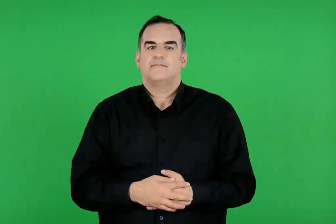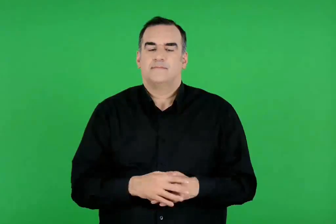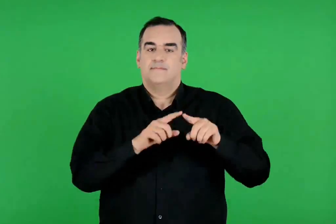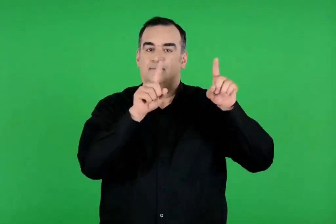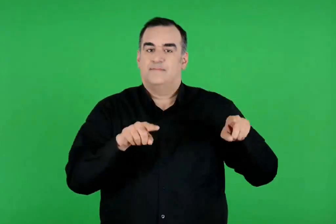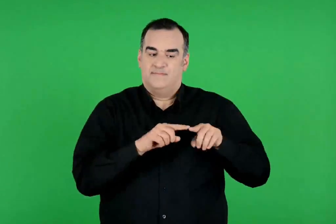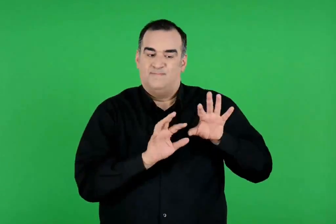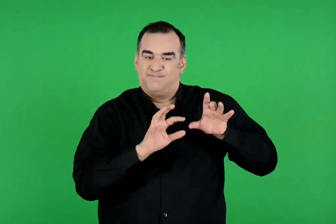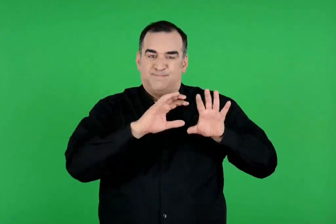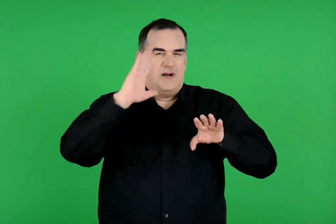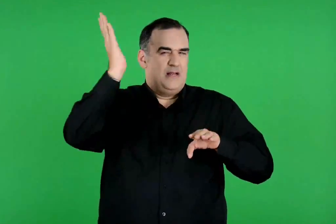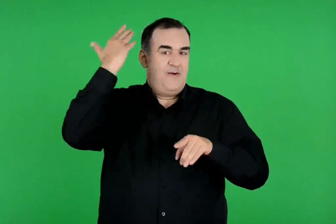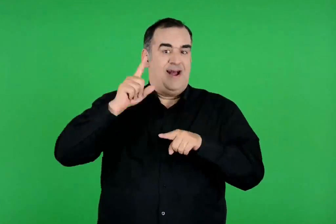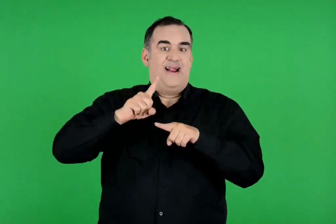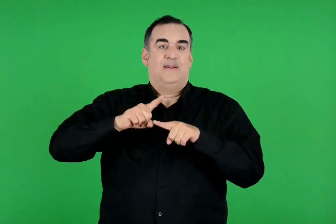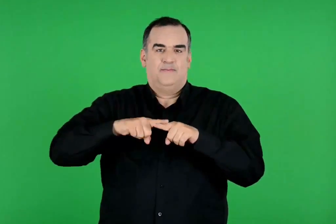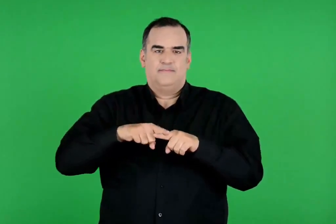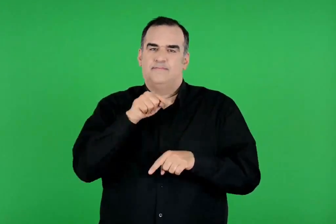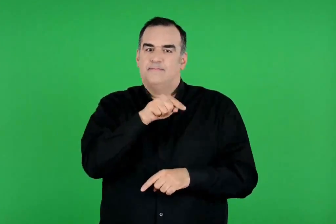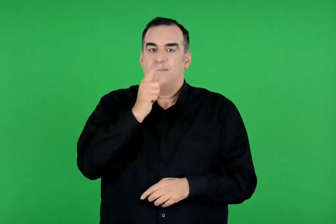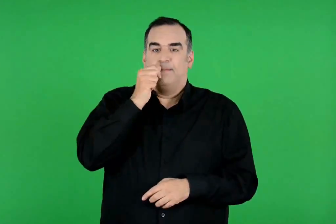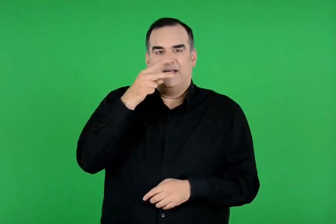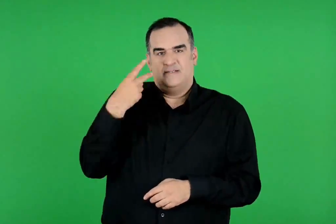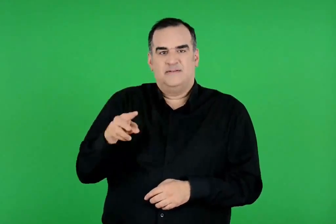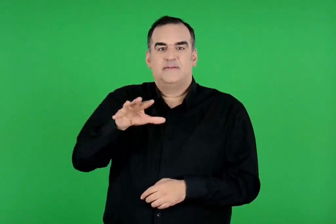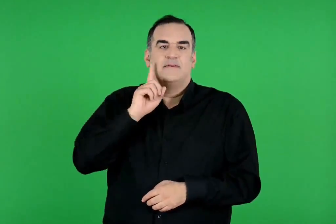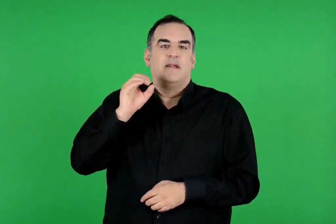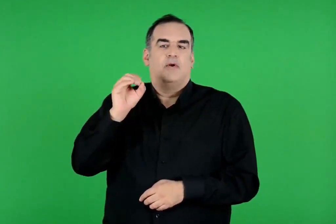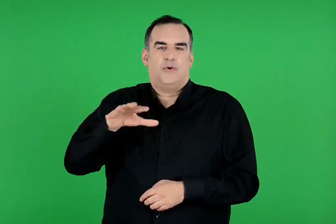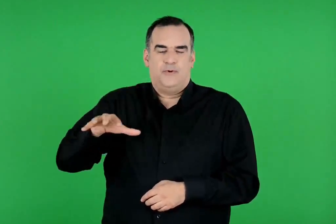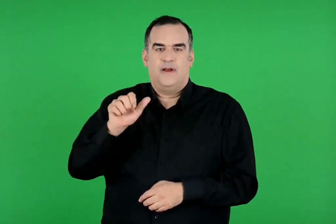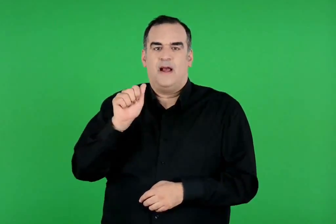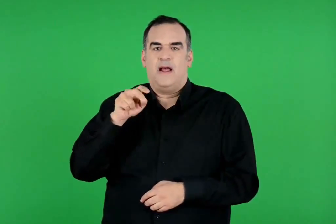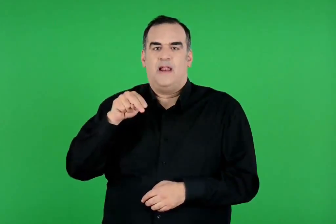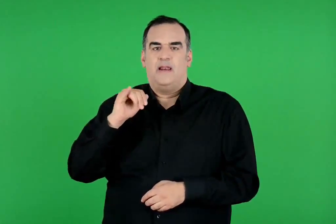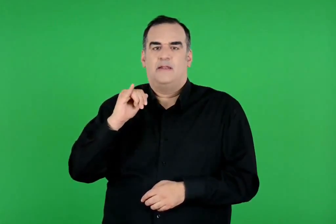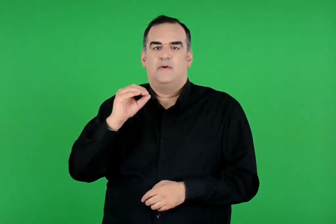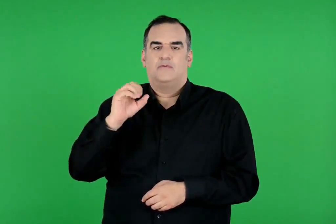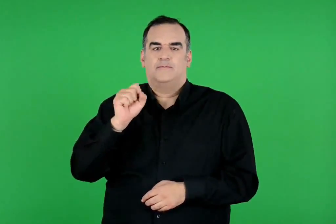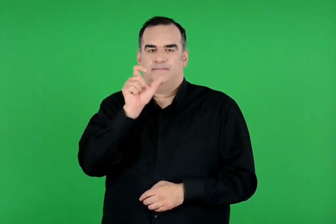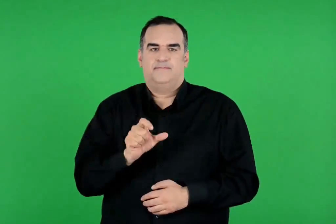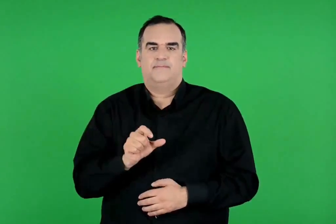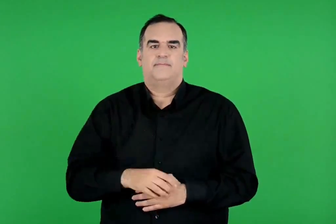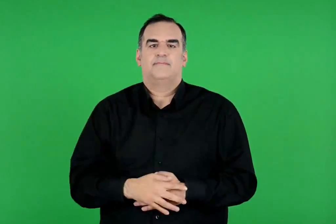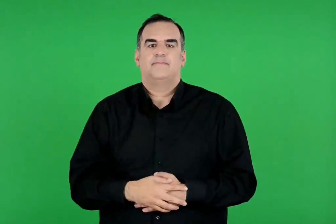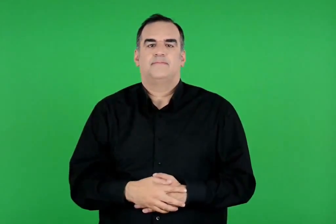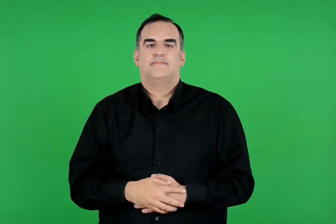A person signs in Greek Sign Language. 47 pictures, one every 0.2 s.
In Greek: ο πατέρας των οινότροπων , ο άνιος. αρχαίο ελληνικό ανάγλυφο
